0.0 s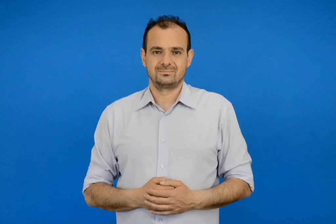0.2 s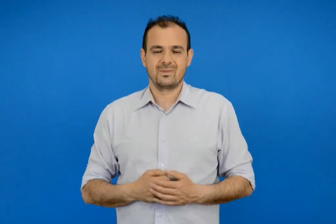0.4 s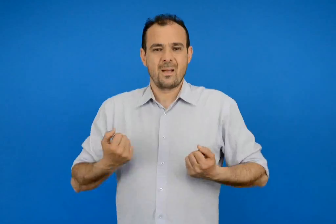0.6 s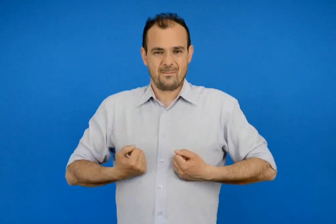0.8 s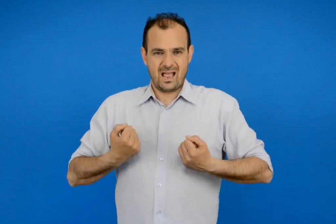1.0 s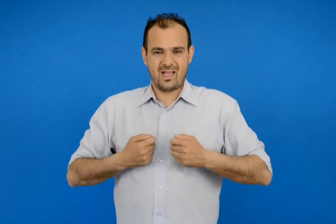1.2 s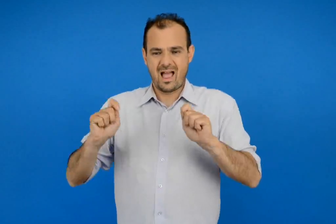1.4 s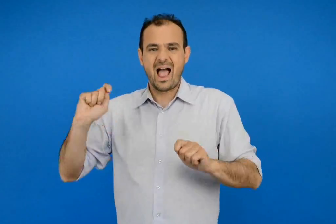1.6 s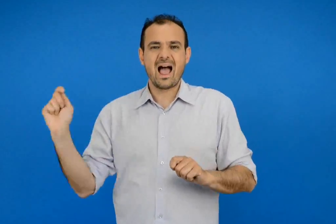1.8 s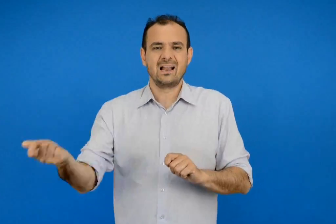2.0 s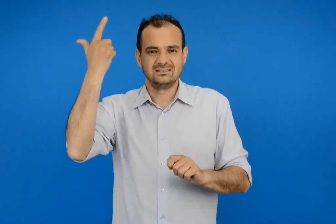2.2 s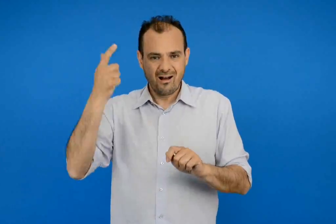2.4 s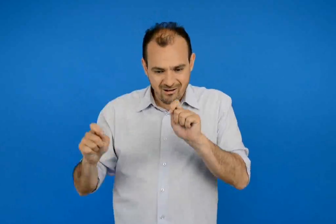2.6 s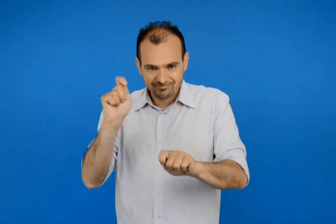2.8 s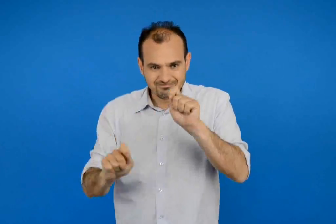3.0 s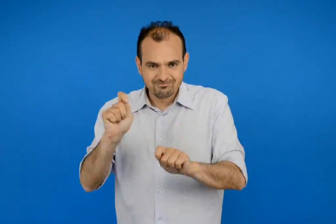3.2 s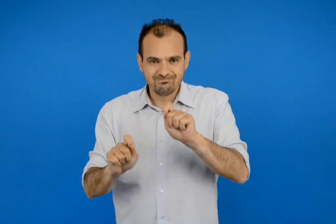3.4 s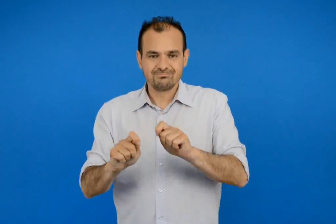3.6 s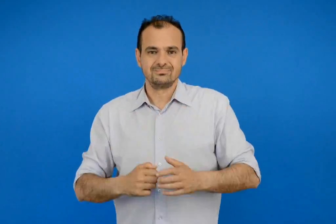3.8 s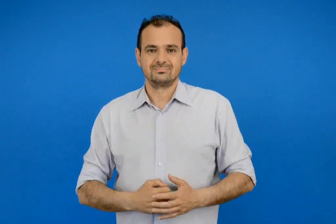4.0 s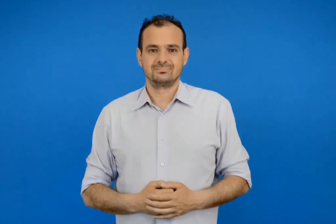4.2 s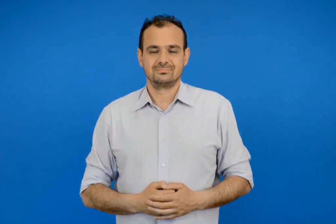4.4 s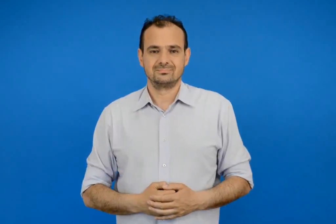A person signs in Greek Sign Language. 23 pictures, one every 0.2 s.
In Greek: παιχνίδι από άχρηστα υλικά
